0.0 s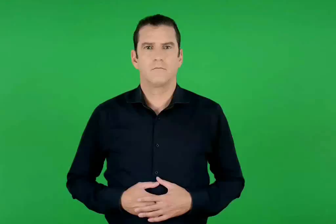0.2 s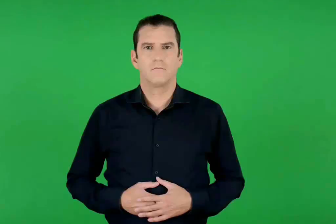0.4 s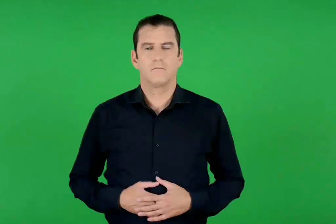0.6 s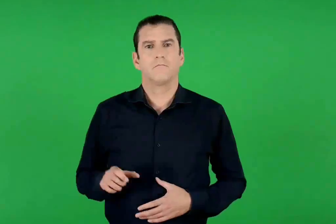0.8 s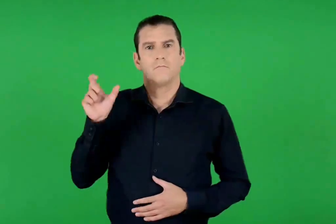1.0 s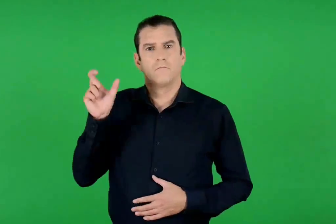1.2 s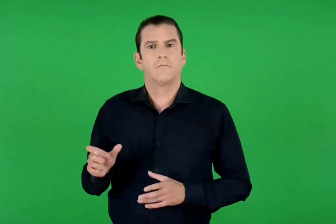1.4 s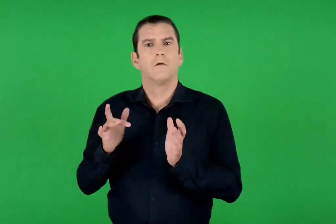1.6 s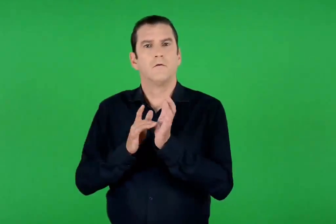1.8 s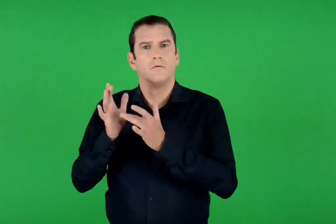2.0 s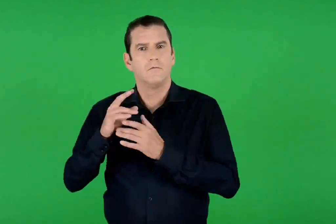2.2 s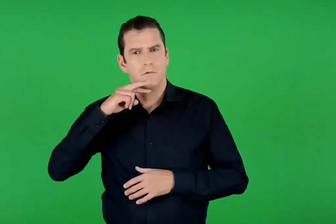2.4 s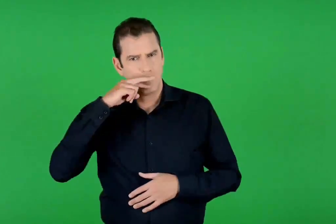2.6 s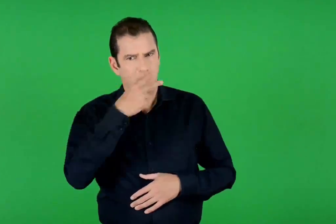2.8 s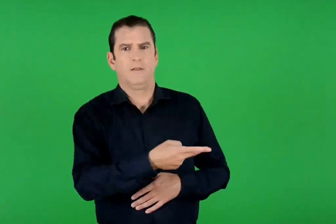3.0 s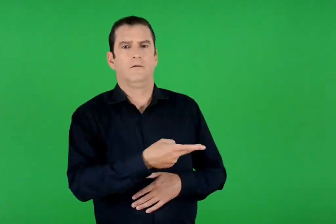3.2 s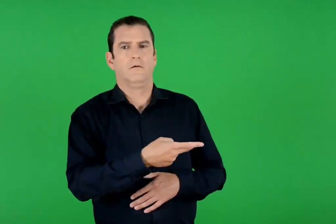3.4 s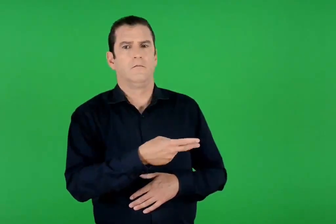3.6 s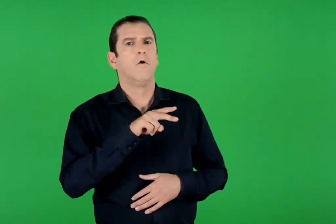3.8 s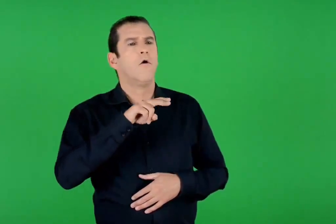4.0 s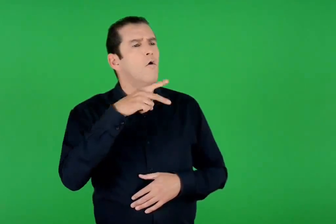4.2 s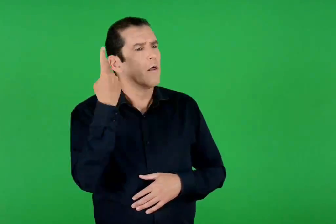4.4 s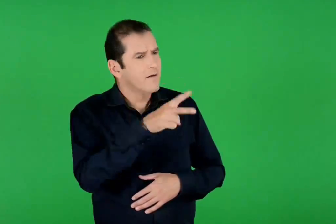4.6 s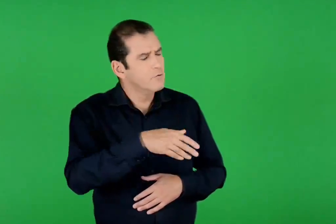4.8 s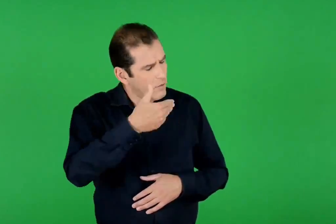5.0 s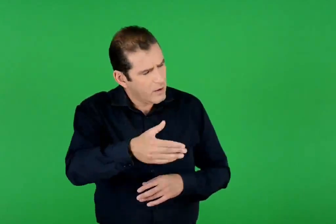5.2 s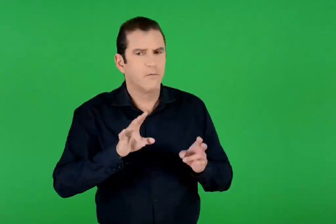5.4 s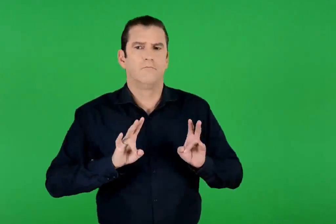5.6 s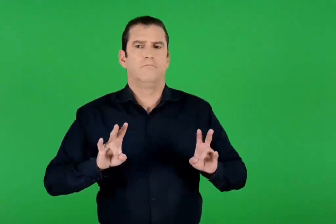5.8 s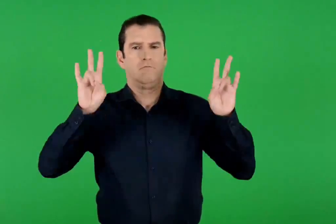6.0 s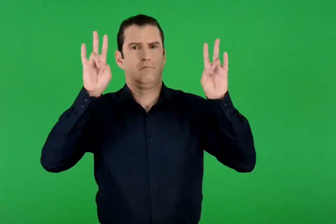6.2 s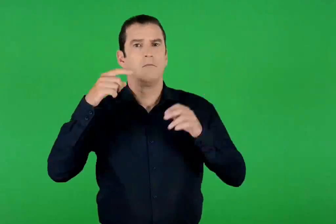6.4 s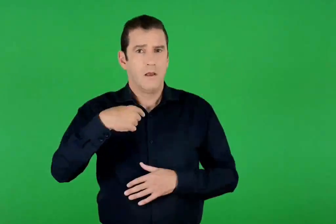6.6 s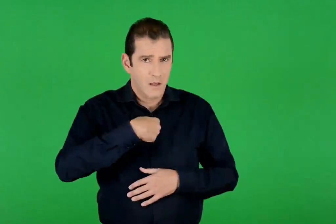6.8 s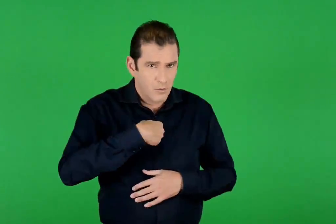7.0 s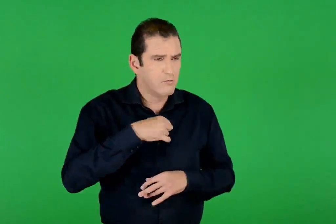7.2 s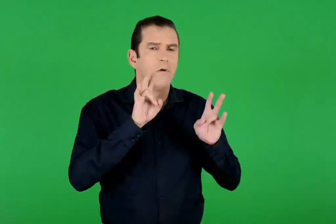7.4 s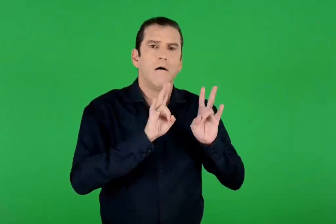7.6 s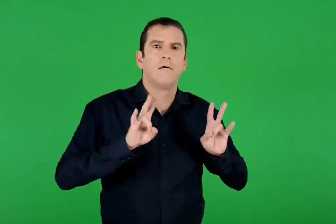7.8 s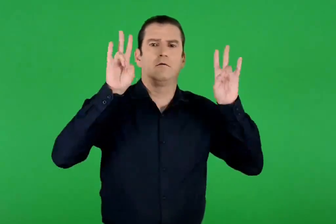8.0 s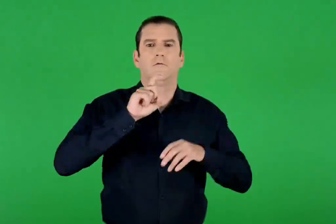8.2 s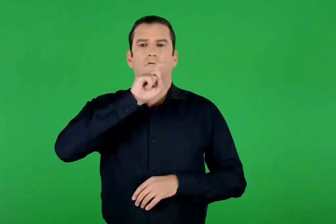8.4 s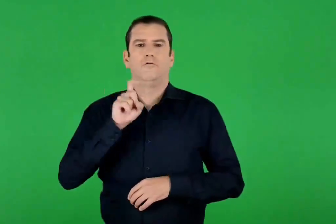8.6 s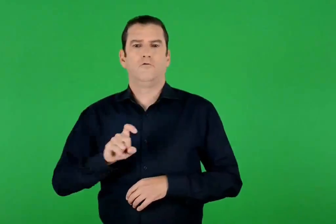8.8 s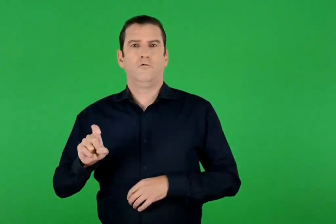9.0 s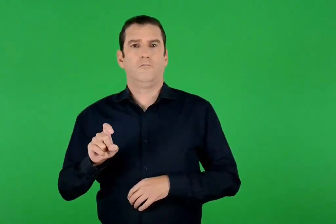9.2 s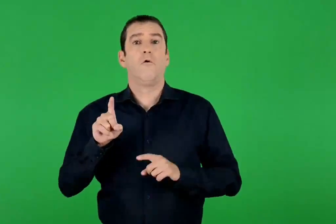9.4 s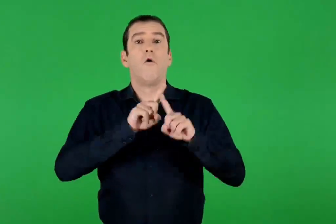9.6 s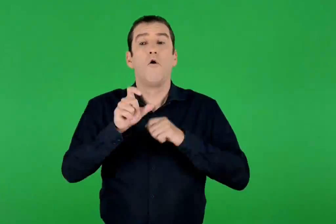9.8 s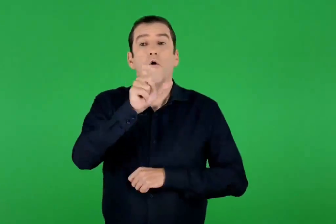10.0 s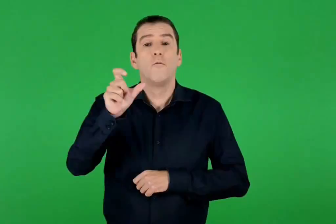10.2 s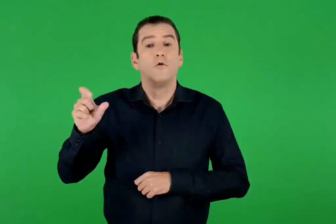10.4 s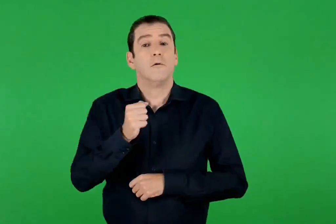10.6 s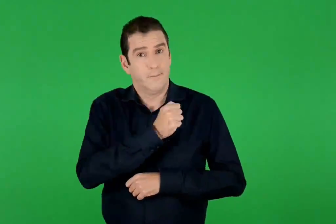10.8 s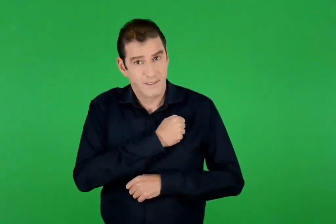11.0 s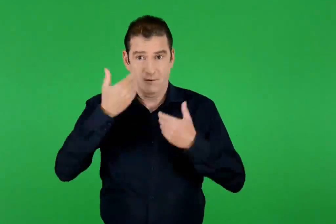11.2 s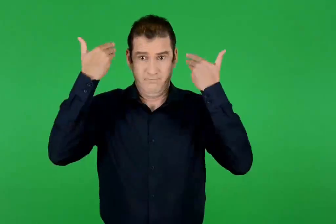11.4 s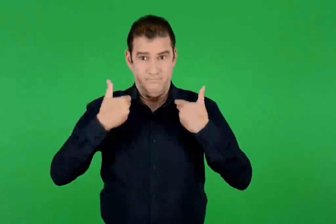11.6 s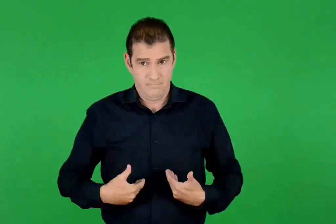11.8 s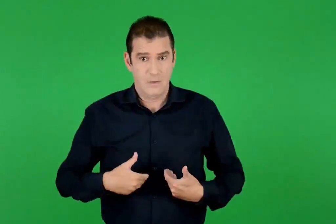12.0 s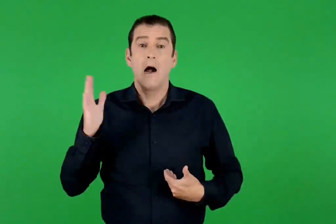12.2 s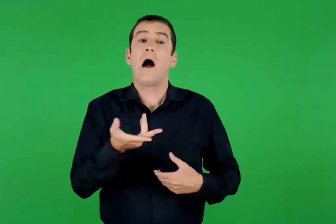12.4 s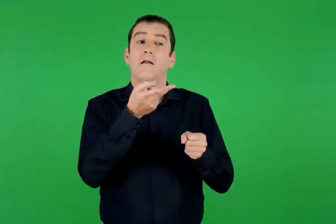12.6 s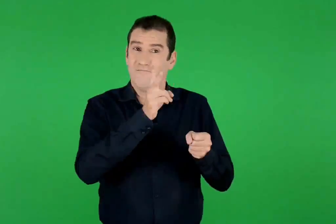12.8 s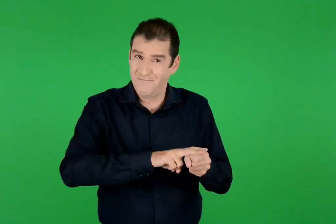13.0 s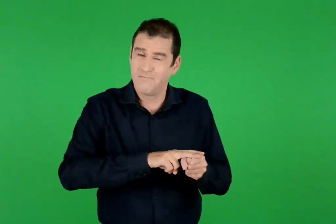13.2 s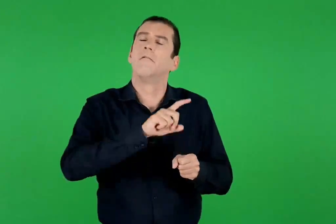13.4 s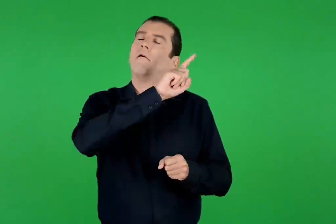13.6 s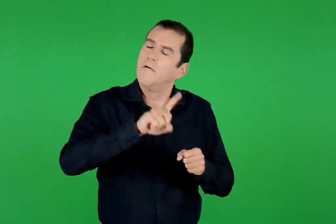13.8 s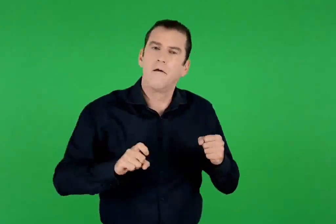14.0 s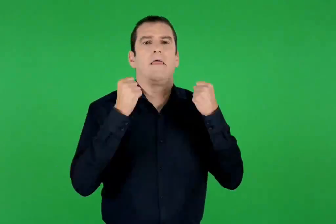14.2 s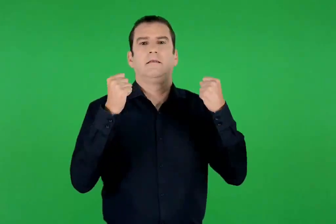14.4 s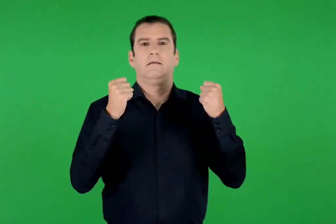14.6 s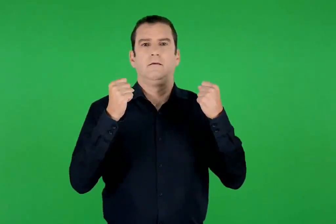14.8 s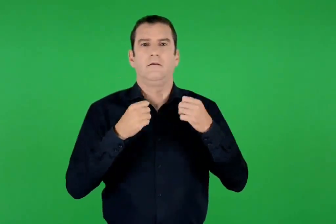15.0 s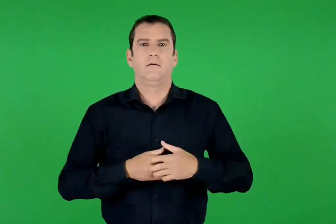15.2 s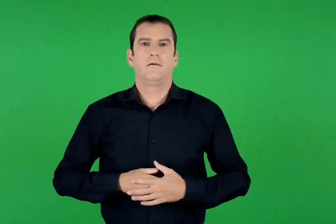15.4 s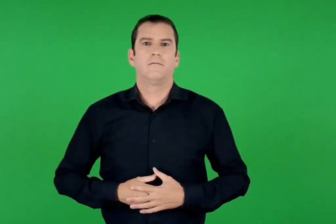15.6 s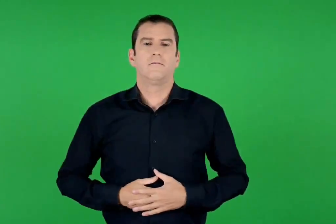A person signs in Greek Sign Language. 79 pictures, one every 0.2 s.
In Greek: κι ο κύριος της απάντησε θα αναστηθεί ο αδελφός σου. εγώ είμαι η ανάσταση και η ζωή. όποιος πιστεύει σε μένα , κι αν πεθάνει , θα ζήσει
